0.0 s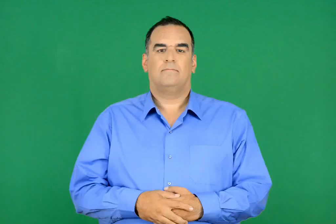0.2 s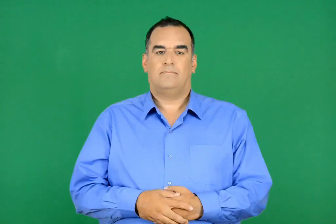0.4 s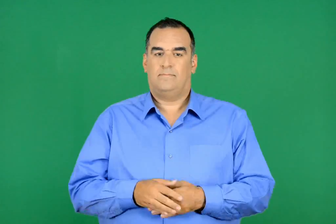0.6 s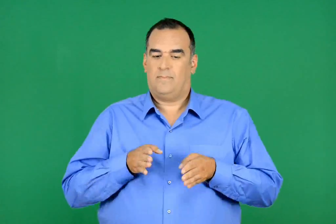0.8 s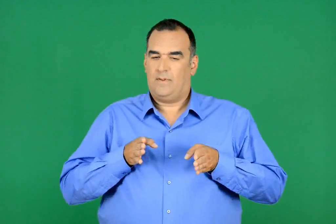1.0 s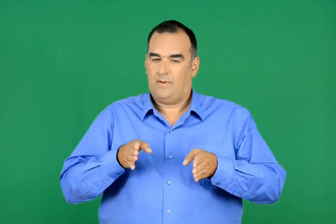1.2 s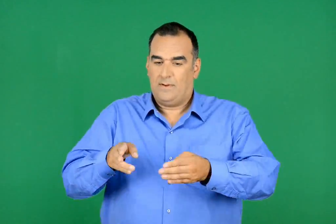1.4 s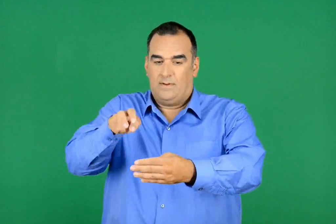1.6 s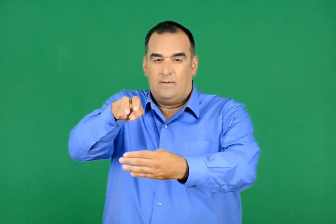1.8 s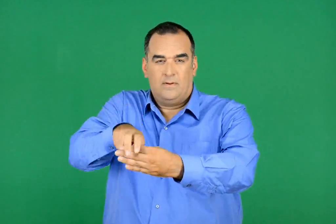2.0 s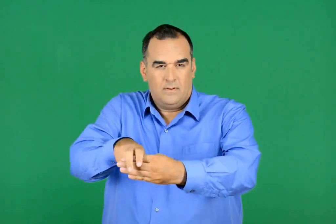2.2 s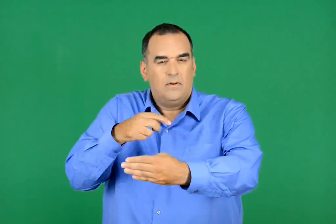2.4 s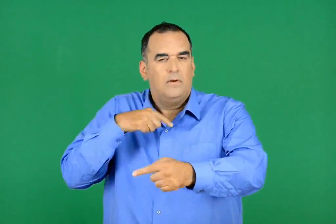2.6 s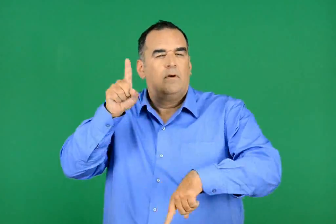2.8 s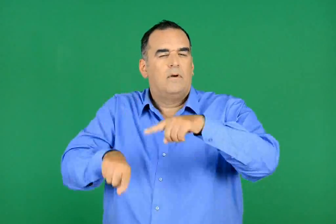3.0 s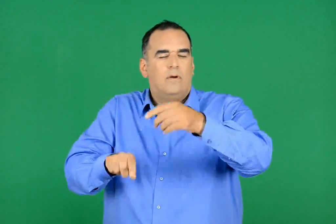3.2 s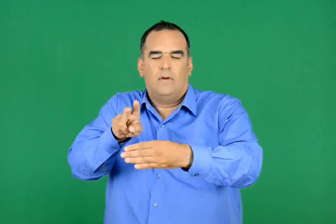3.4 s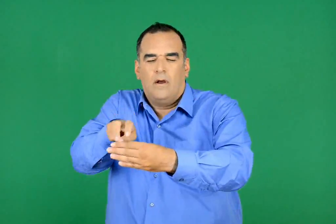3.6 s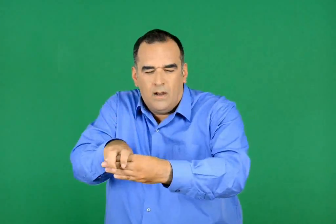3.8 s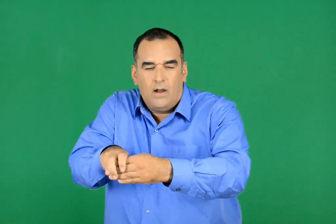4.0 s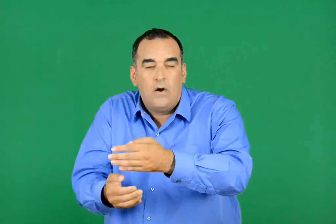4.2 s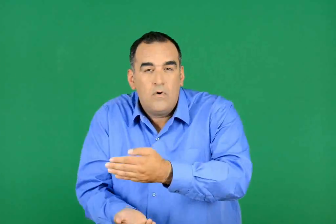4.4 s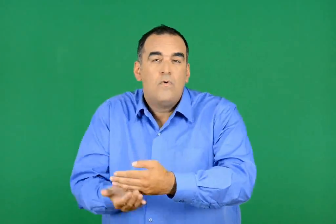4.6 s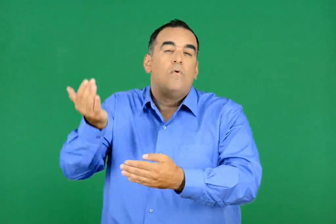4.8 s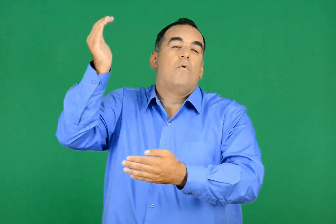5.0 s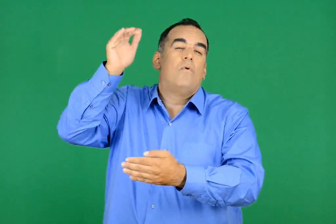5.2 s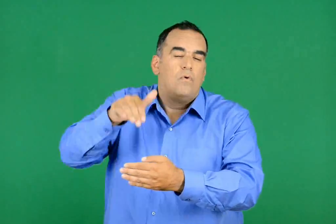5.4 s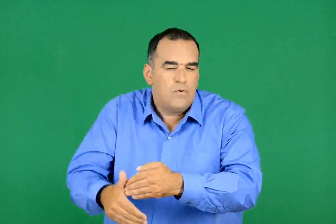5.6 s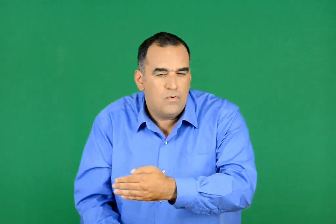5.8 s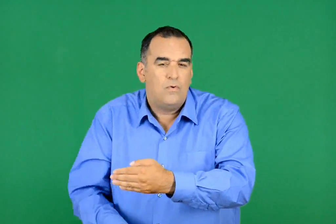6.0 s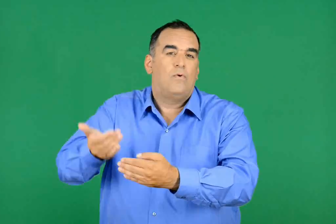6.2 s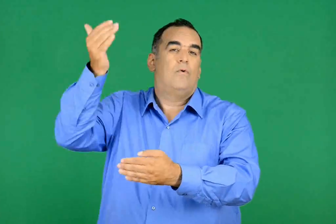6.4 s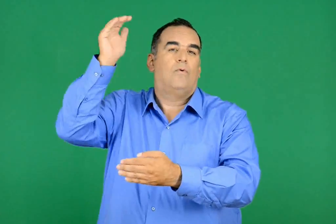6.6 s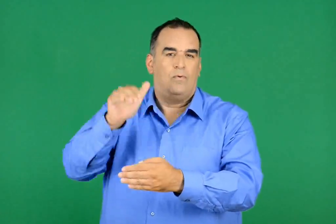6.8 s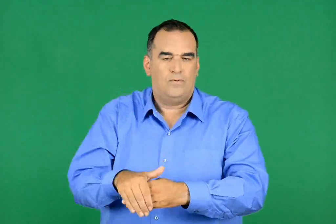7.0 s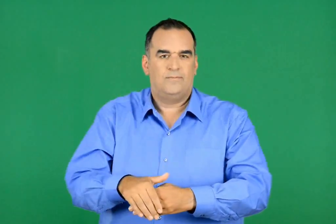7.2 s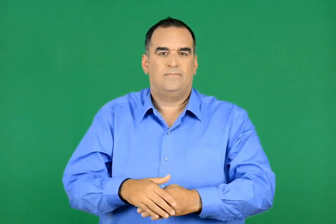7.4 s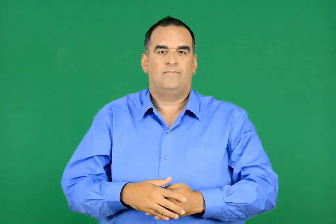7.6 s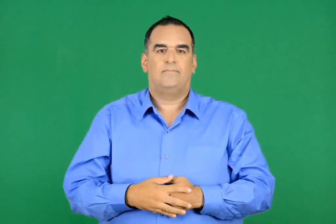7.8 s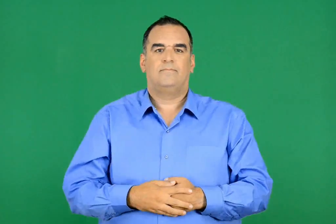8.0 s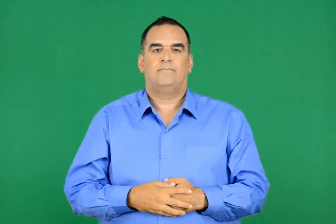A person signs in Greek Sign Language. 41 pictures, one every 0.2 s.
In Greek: μερικές φορές καθόμουνα εκεί όλη την ημέρα κι όλη τη νύχτα
